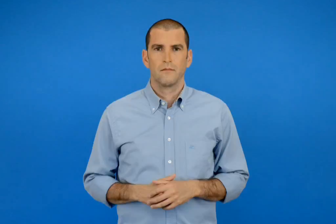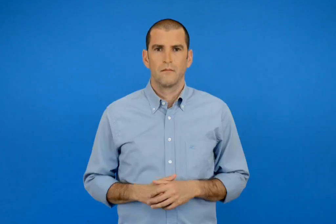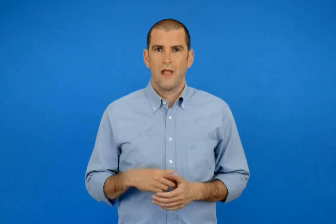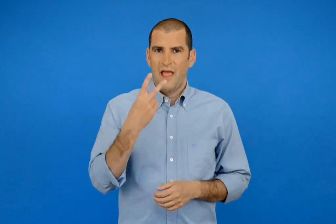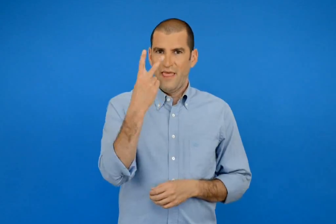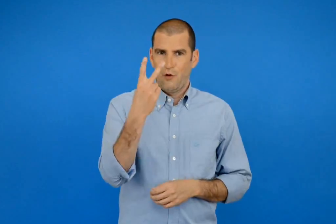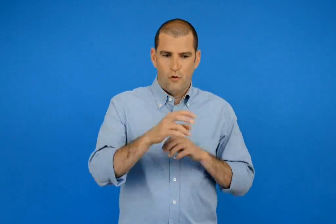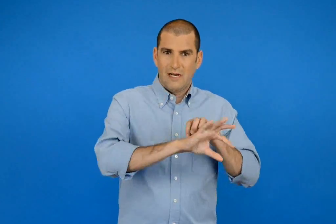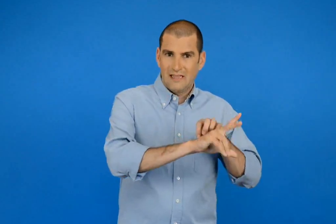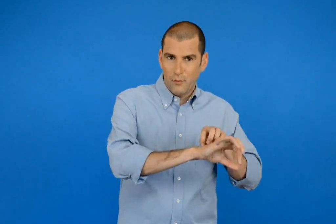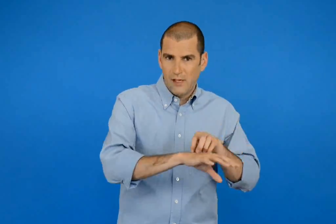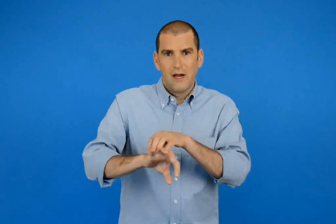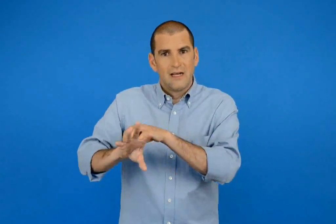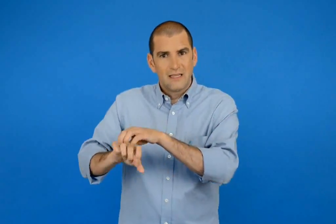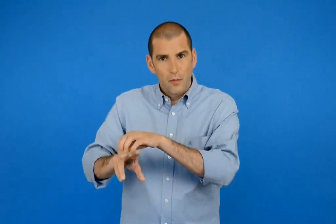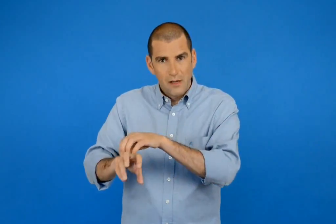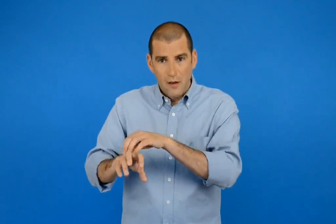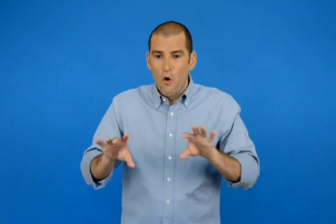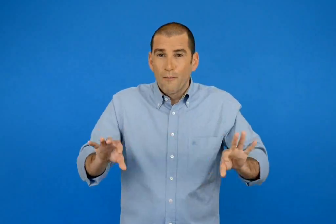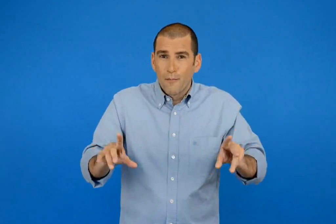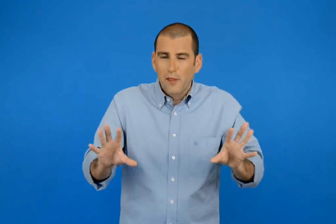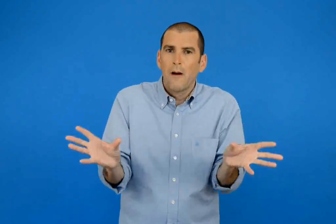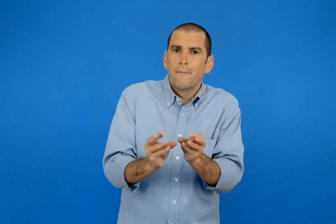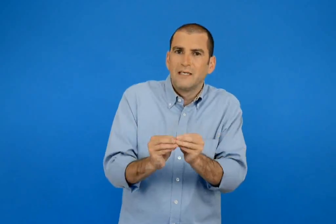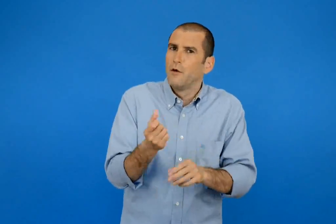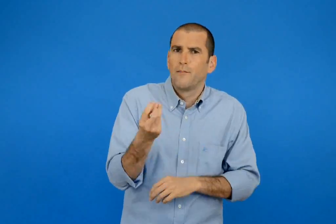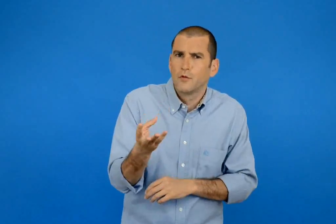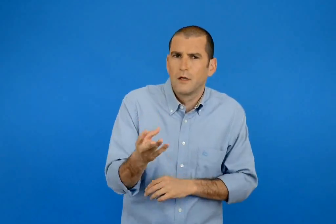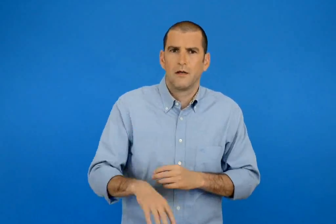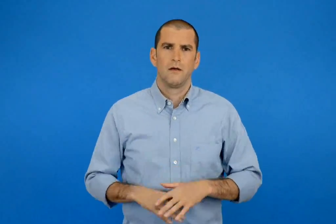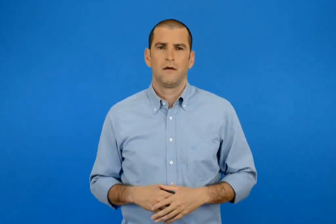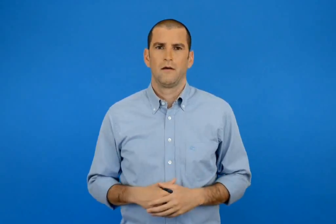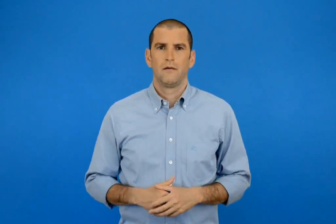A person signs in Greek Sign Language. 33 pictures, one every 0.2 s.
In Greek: πόσα ποδιά έχουν τα δύο χταπόδια ;
